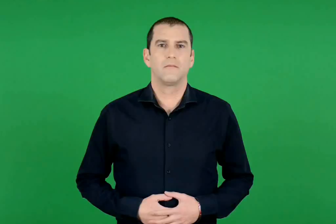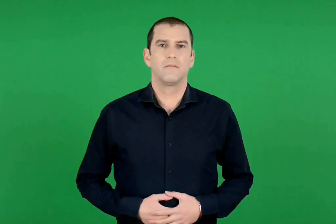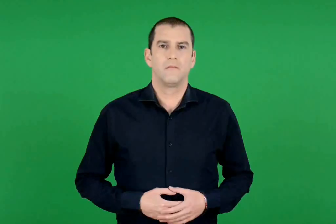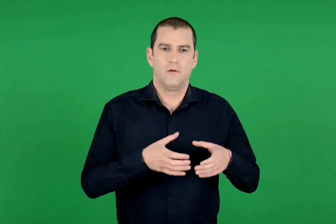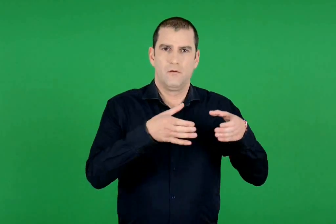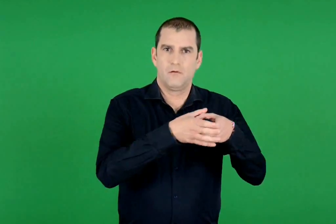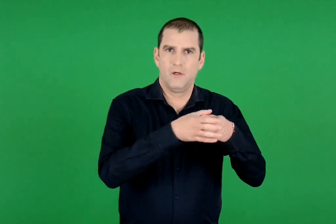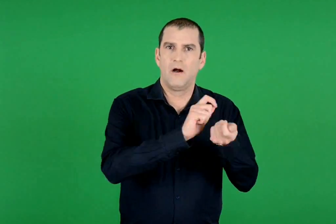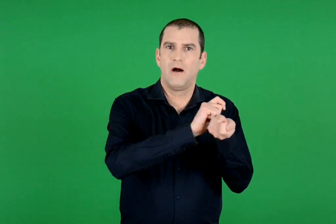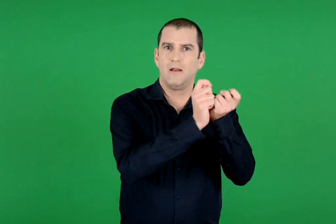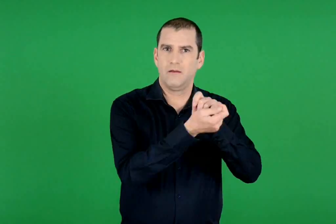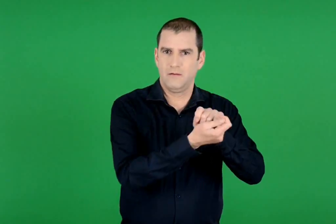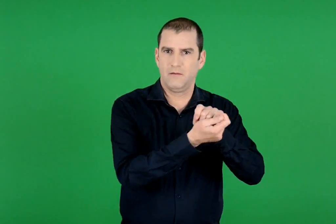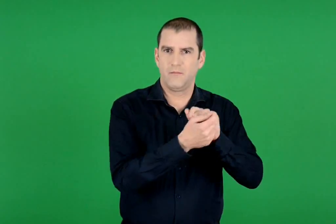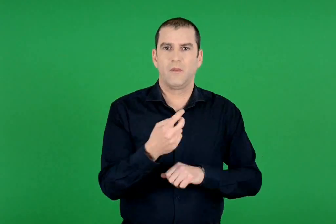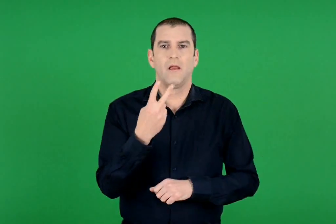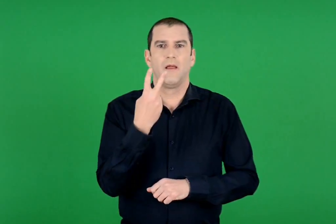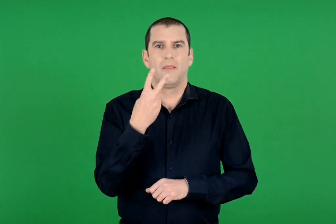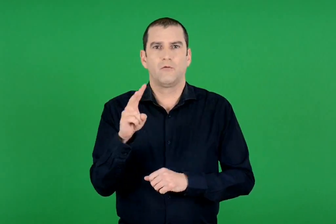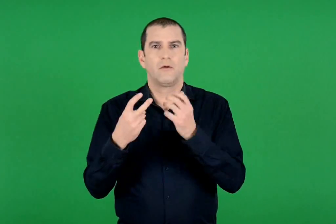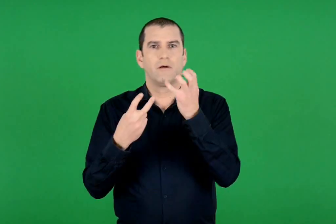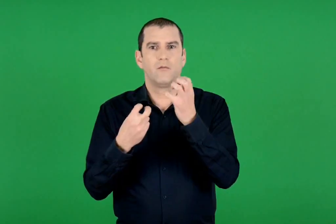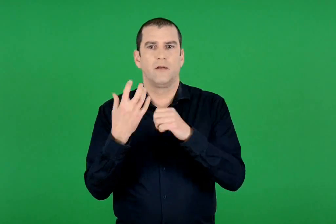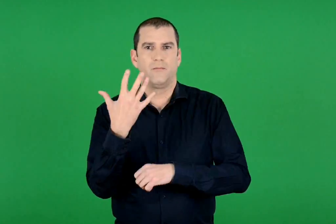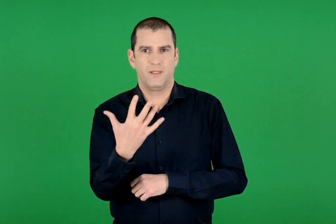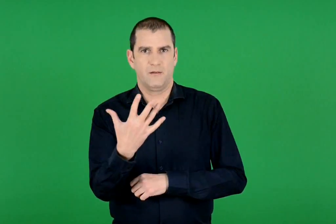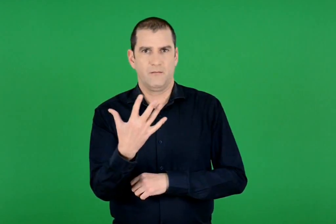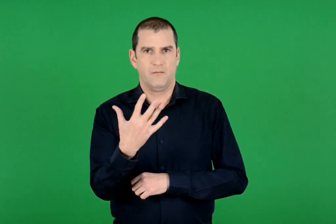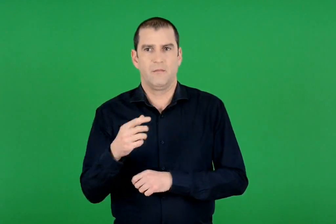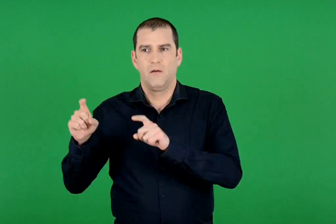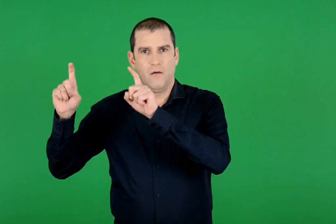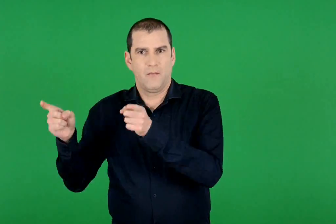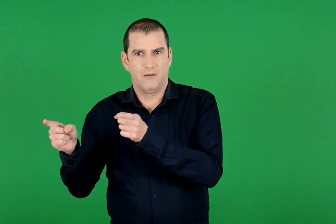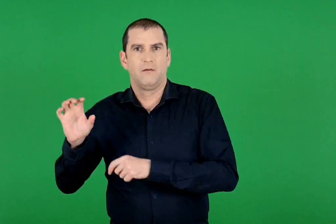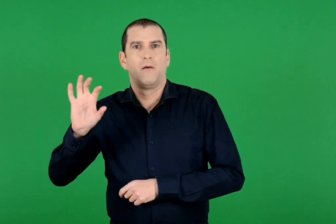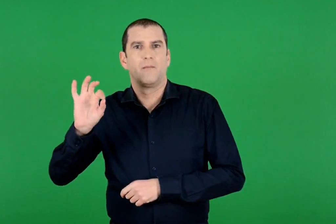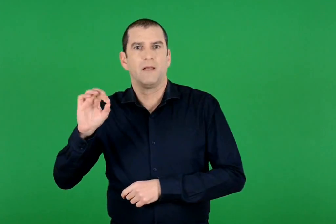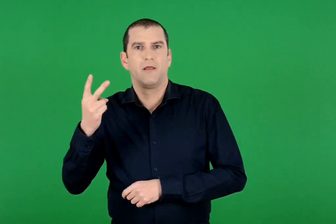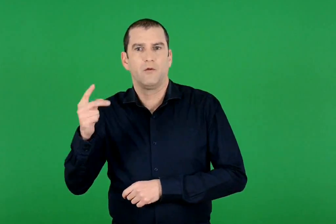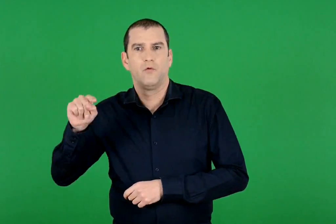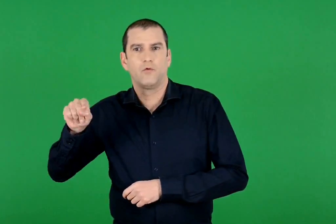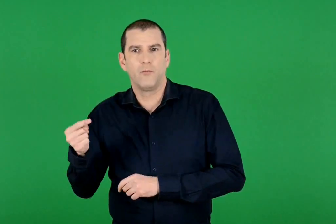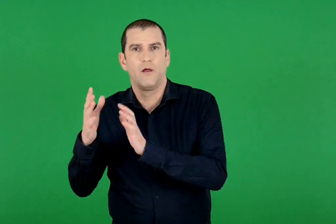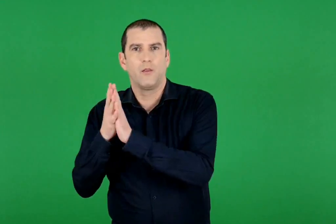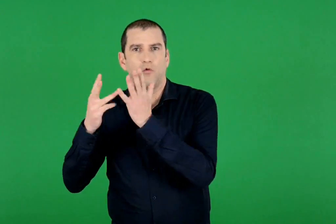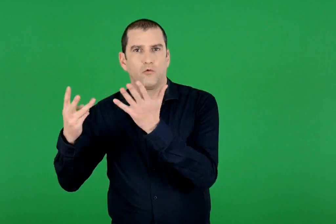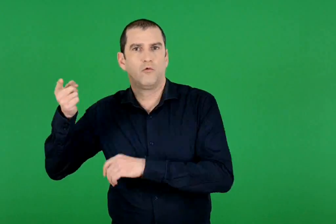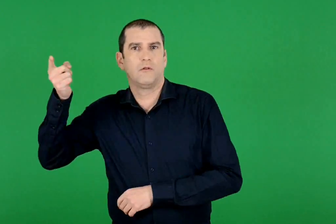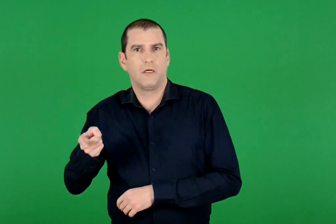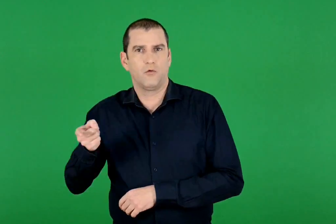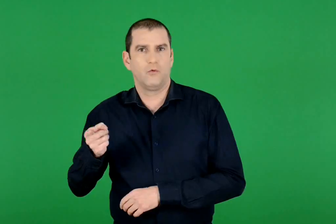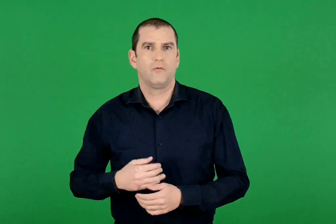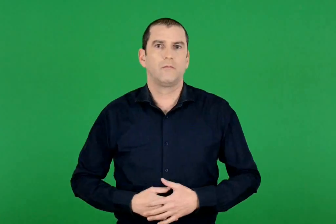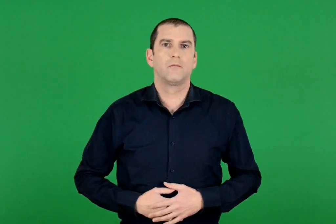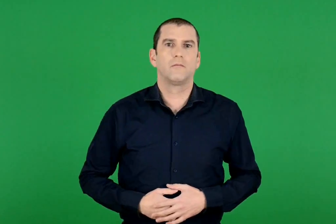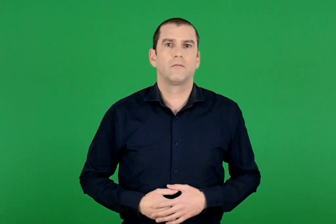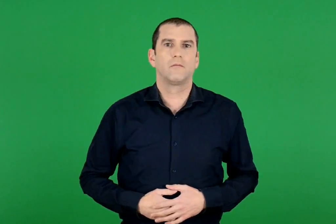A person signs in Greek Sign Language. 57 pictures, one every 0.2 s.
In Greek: αναγέννηση 275 52 , 18%
